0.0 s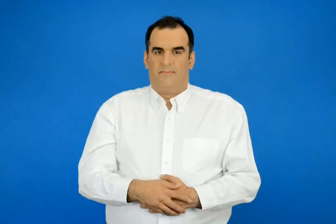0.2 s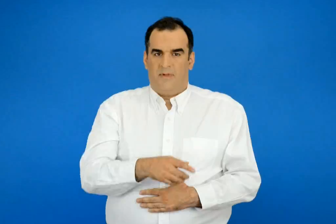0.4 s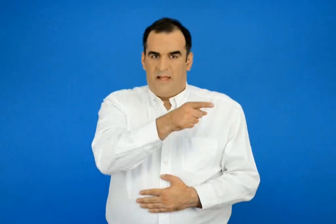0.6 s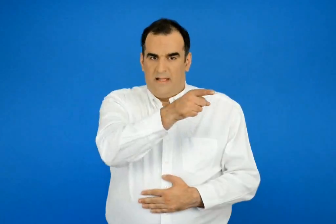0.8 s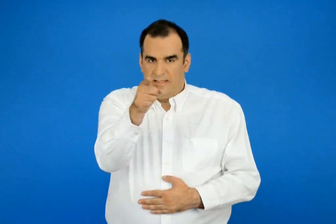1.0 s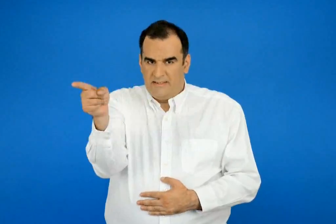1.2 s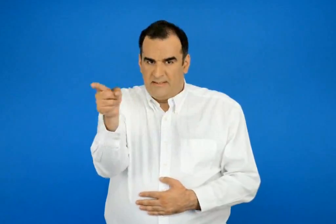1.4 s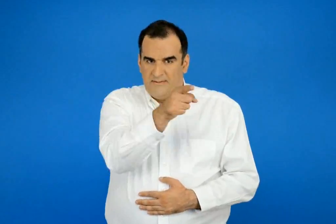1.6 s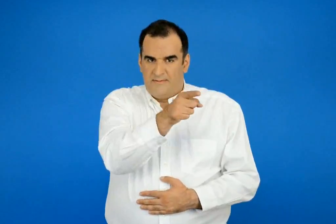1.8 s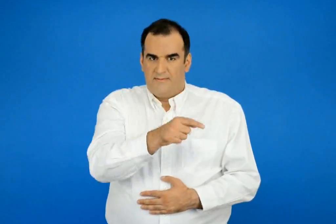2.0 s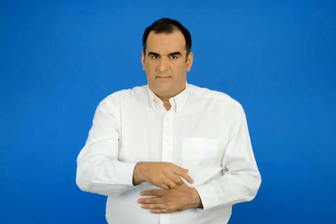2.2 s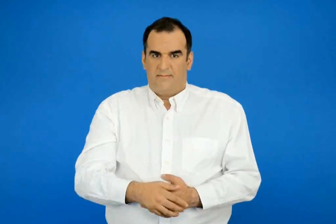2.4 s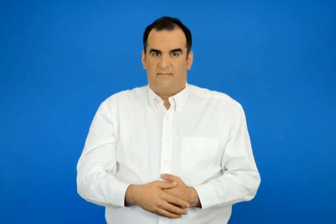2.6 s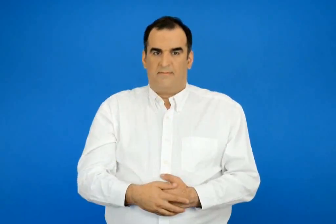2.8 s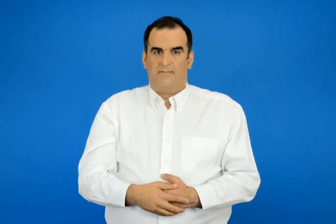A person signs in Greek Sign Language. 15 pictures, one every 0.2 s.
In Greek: εσείς
